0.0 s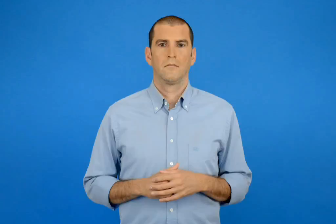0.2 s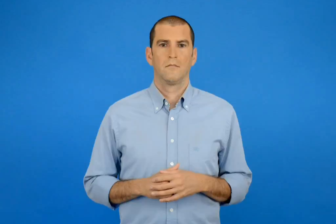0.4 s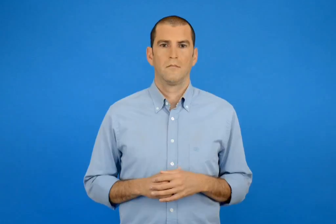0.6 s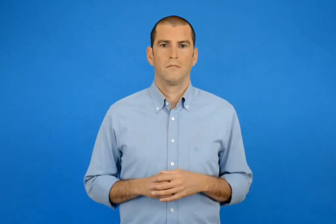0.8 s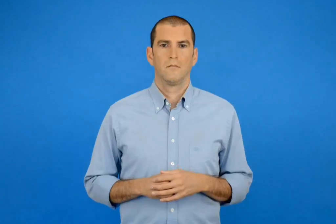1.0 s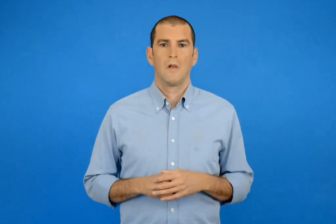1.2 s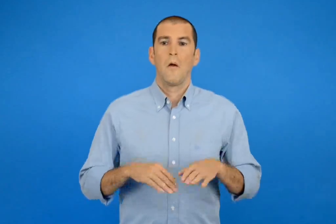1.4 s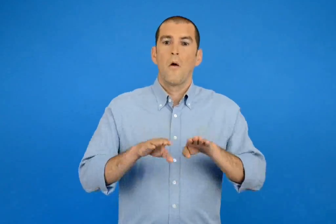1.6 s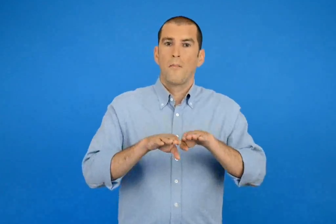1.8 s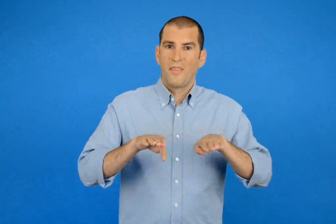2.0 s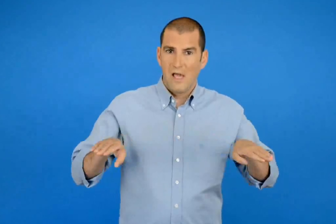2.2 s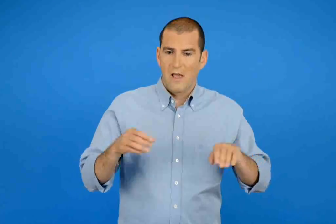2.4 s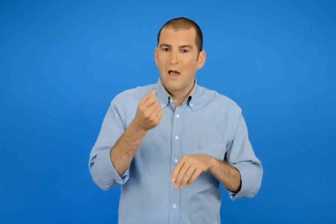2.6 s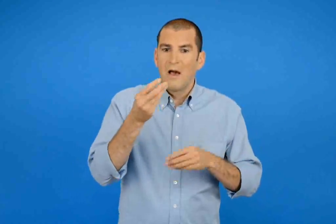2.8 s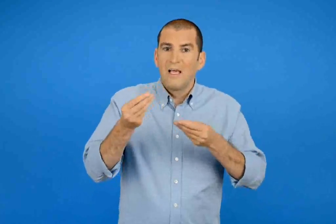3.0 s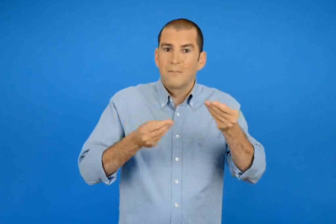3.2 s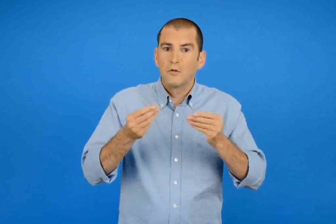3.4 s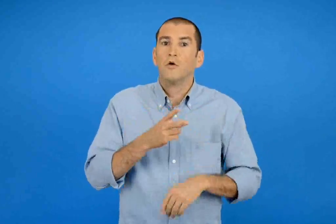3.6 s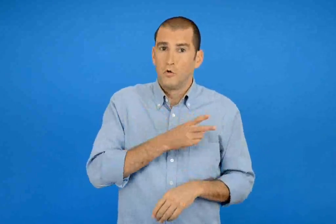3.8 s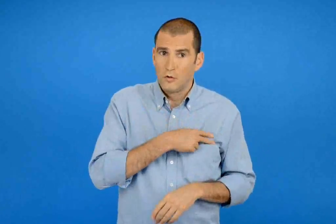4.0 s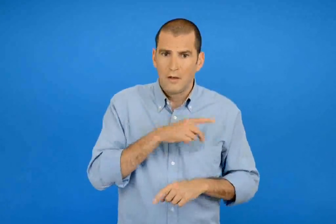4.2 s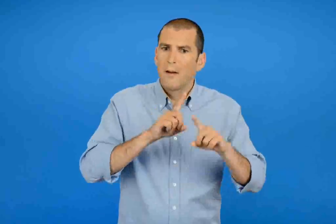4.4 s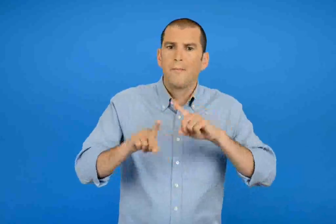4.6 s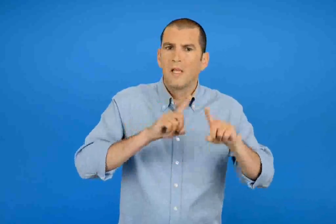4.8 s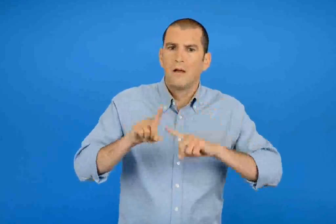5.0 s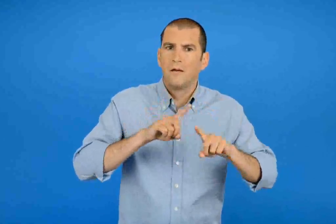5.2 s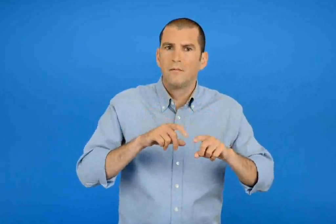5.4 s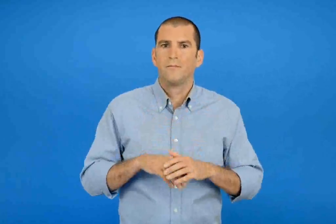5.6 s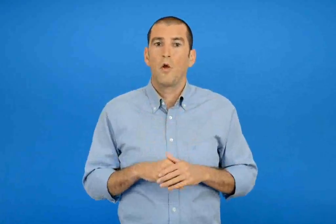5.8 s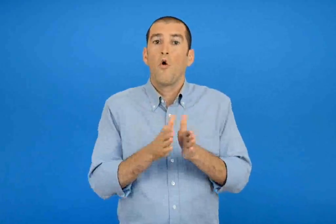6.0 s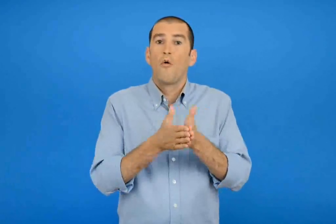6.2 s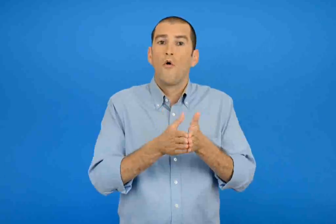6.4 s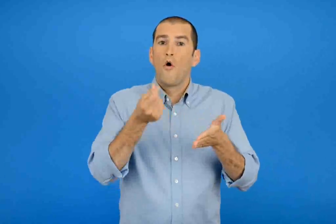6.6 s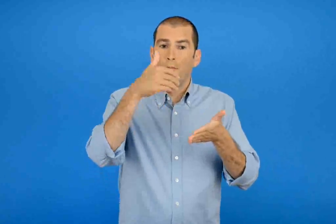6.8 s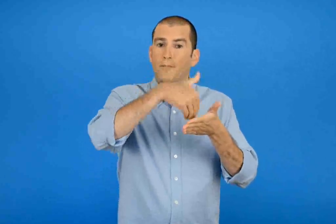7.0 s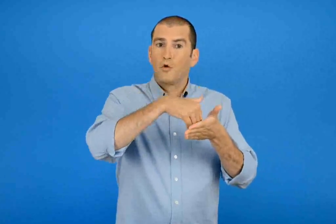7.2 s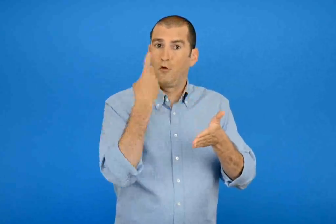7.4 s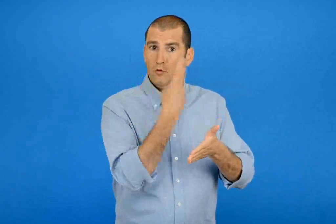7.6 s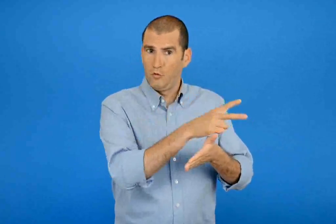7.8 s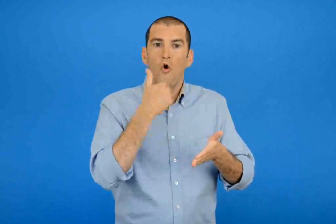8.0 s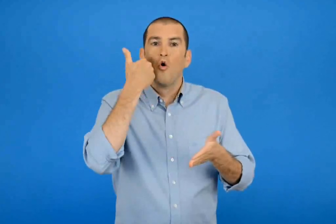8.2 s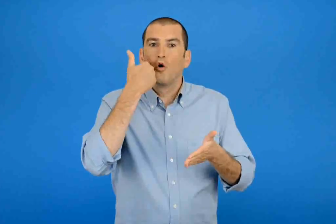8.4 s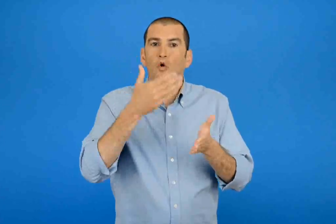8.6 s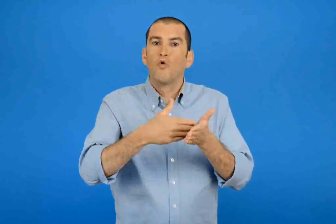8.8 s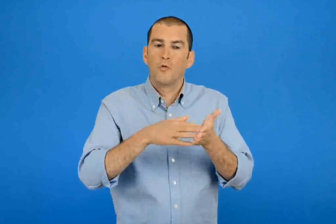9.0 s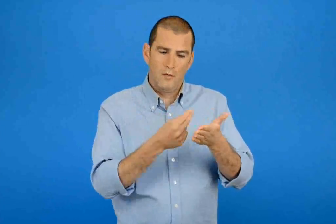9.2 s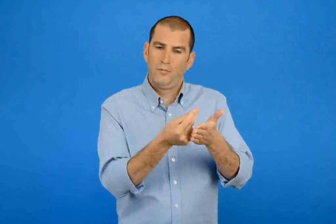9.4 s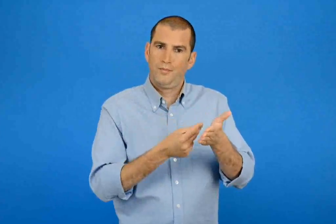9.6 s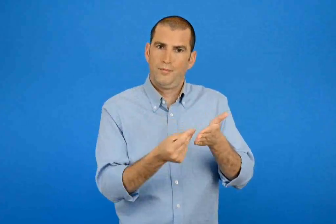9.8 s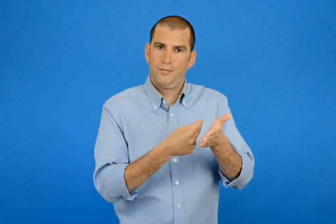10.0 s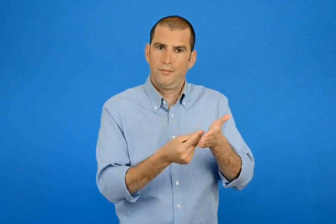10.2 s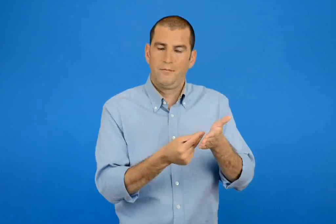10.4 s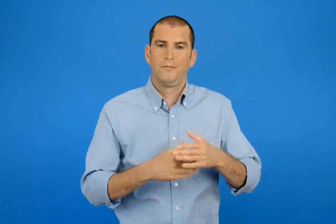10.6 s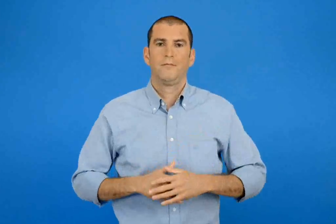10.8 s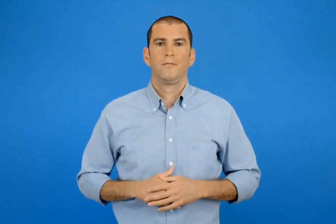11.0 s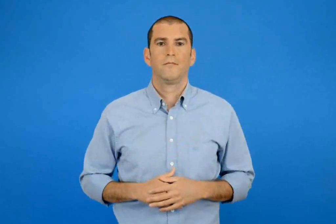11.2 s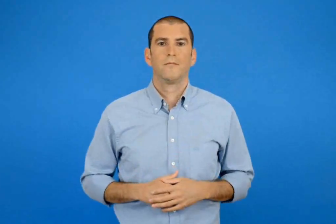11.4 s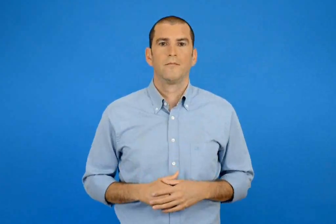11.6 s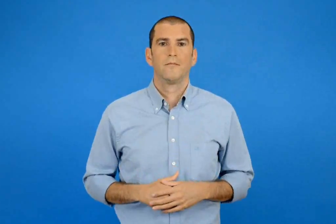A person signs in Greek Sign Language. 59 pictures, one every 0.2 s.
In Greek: ποιά παιδιά υπολόγισαν σωστά ; χρωματίζω κόκκινο το πορτοφόλι τους
